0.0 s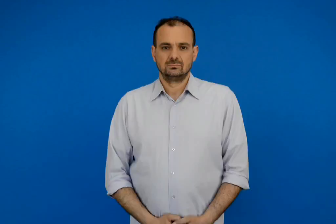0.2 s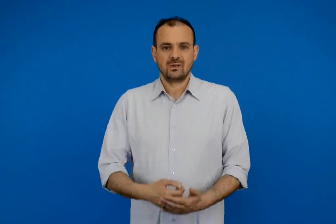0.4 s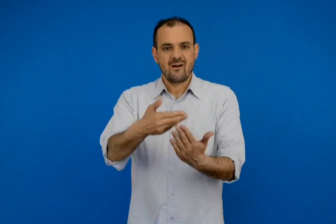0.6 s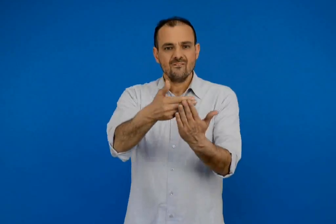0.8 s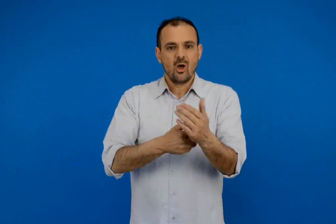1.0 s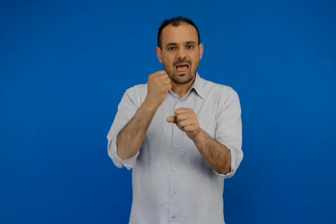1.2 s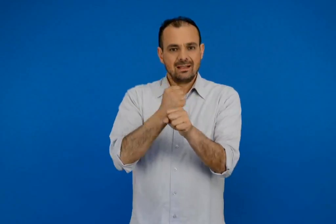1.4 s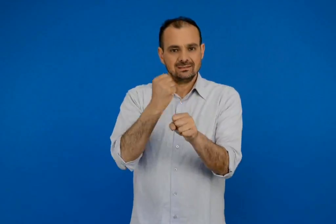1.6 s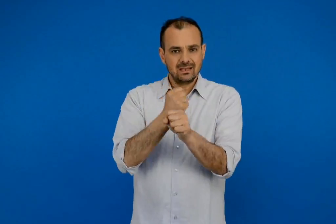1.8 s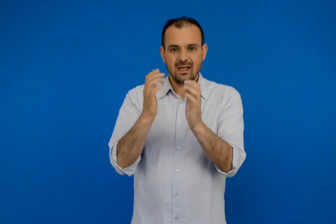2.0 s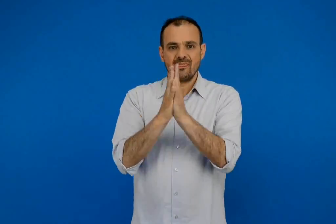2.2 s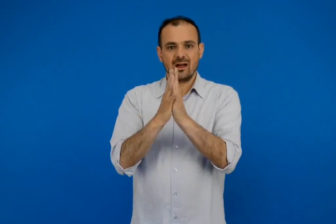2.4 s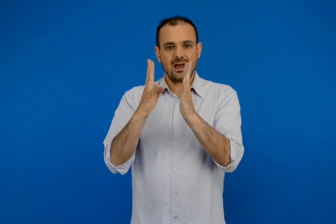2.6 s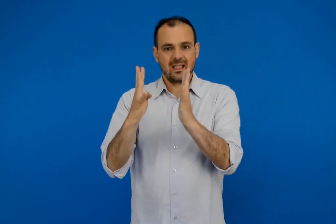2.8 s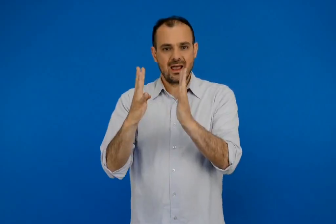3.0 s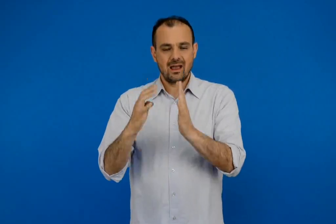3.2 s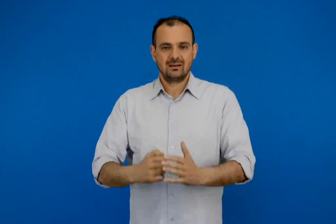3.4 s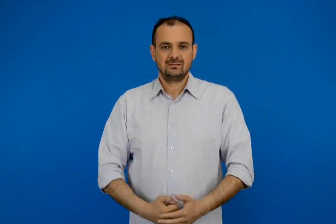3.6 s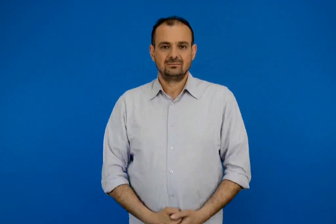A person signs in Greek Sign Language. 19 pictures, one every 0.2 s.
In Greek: φύλλο εργασίας 19
